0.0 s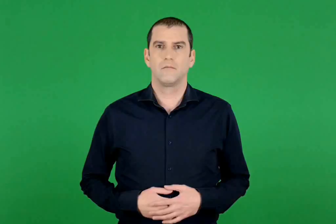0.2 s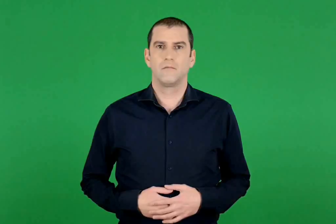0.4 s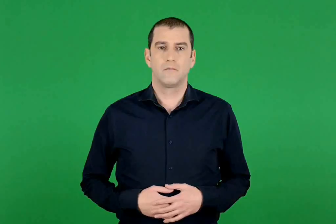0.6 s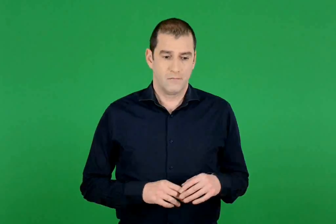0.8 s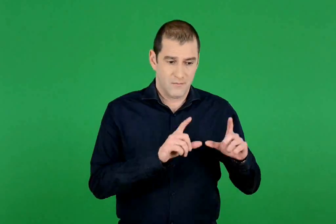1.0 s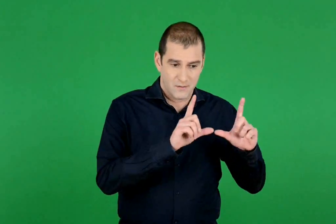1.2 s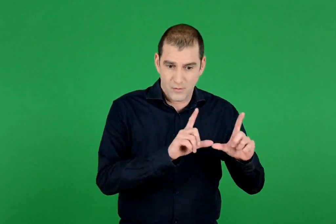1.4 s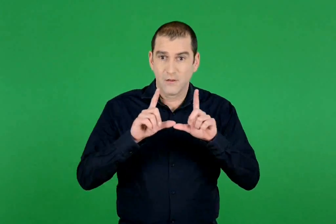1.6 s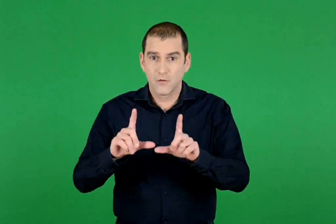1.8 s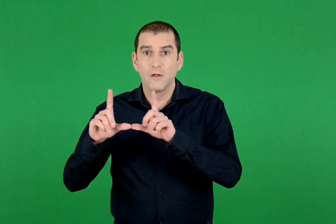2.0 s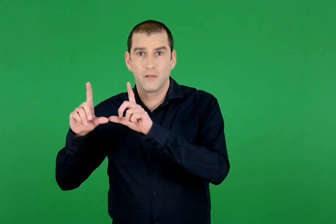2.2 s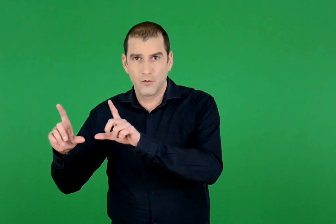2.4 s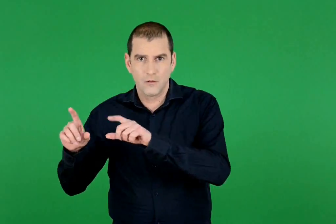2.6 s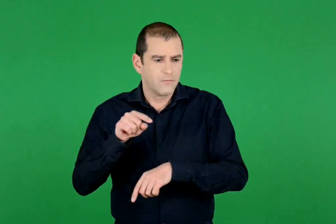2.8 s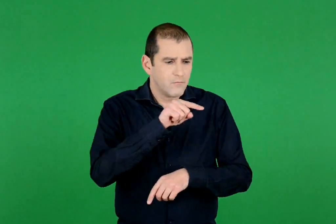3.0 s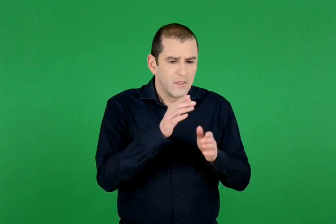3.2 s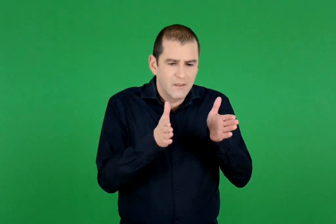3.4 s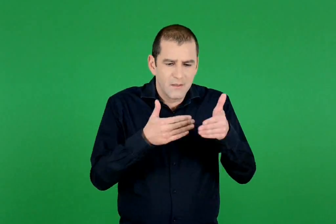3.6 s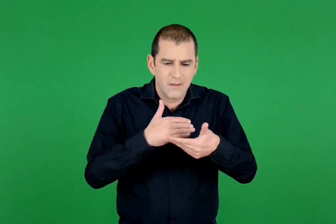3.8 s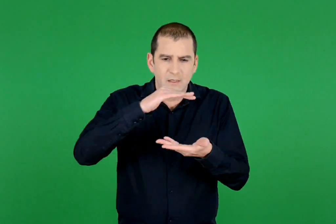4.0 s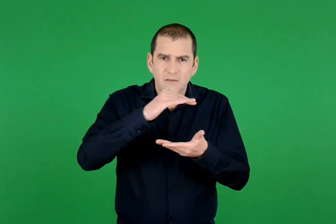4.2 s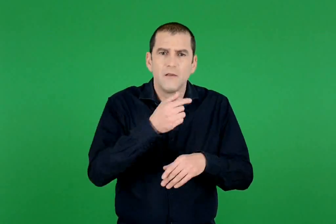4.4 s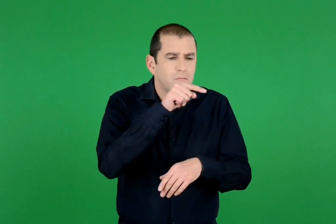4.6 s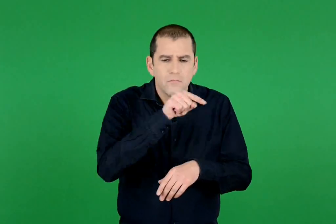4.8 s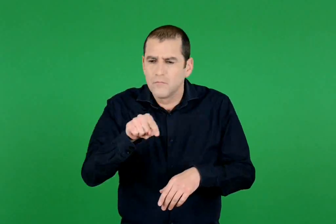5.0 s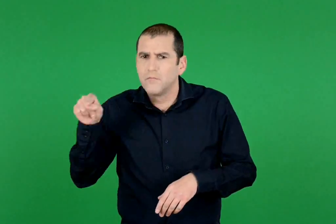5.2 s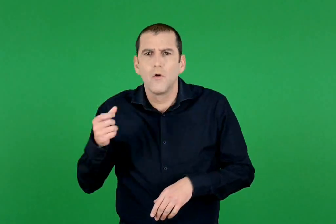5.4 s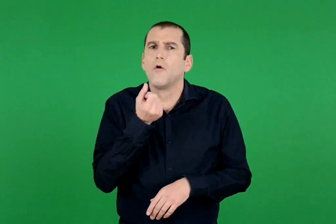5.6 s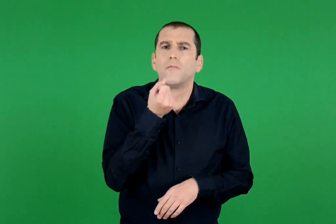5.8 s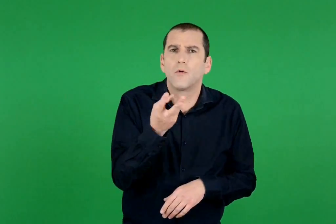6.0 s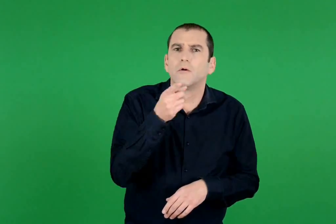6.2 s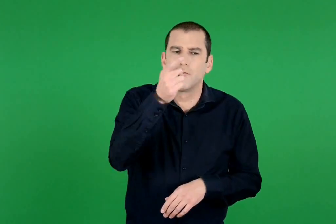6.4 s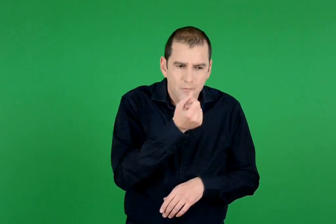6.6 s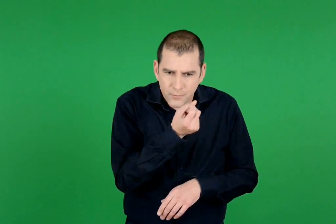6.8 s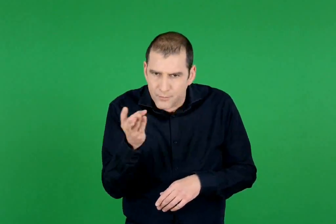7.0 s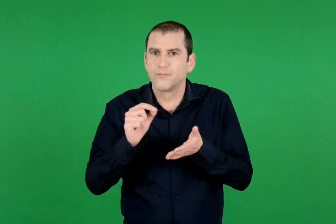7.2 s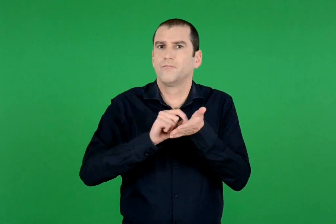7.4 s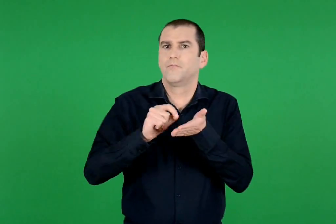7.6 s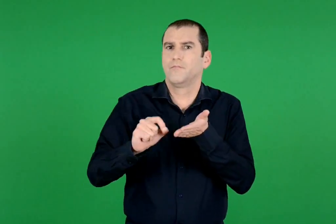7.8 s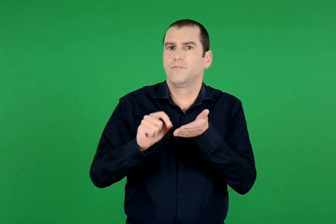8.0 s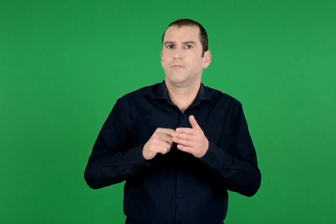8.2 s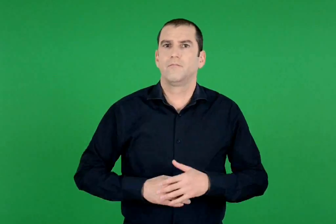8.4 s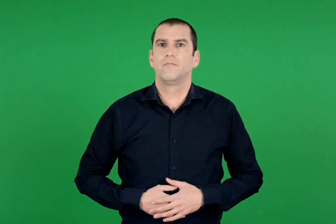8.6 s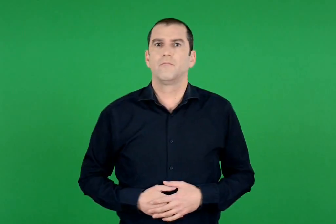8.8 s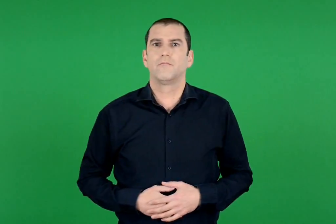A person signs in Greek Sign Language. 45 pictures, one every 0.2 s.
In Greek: μετρώ και βρίσκω πόσοι είναι οι κύβοι σε κάθε περίπτωση
